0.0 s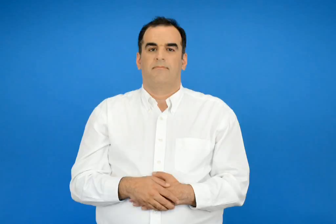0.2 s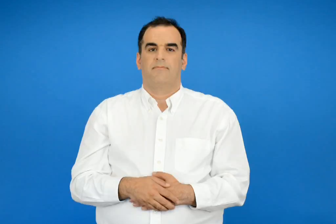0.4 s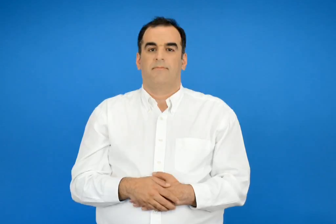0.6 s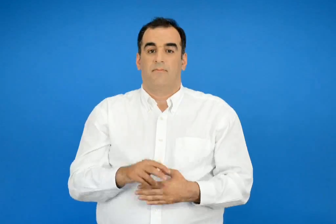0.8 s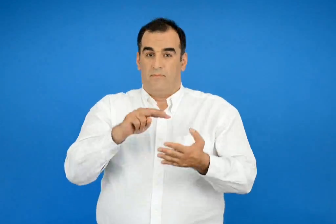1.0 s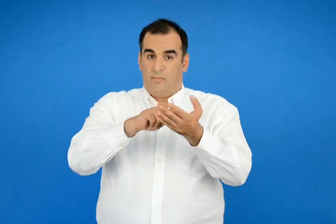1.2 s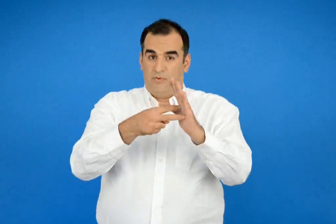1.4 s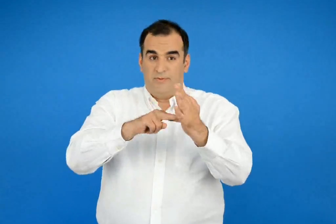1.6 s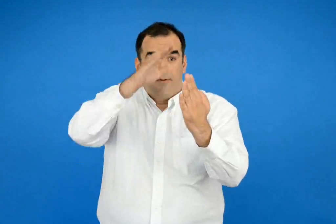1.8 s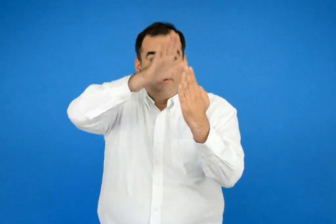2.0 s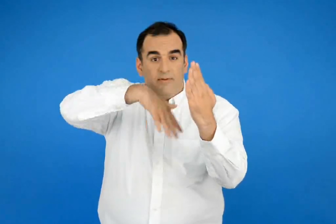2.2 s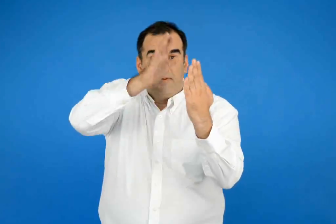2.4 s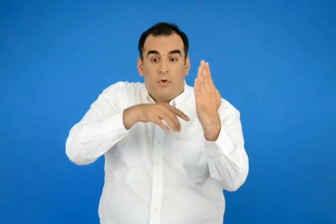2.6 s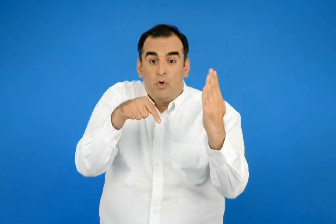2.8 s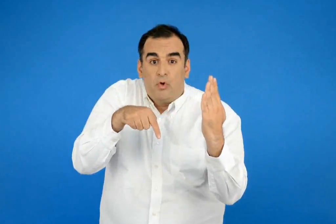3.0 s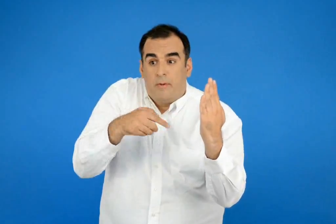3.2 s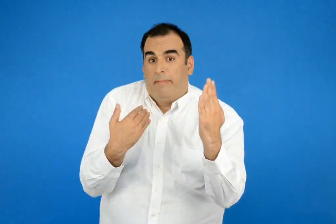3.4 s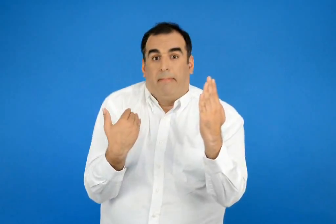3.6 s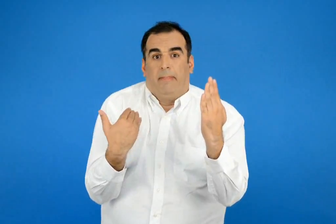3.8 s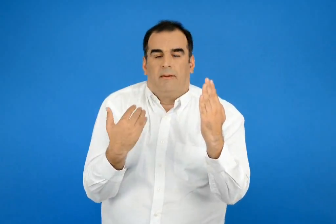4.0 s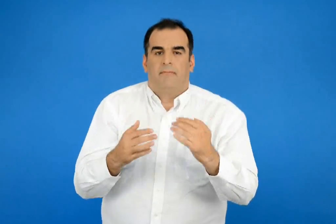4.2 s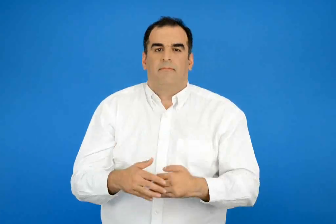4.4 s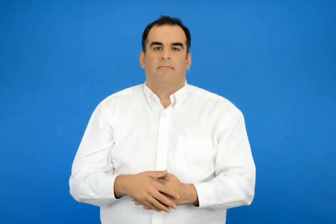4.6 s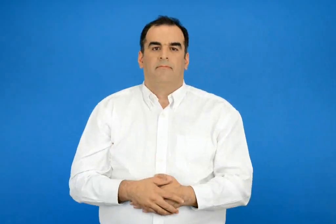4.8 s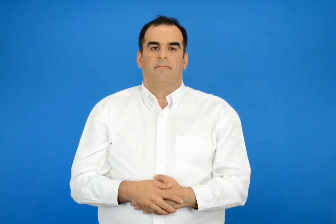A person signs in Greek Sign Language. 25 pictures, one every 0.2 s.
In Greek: προσοχή φρεσκοβαμμένος
